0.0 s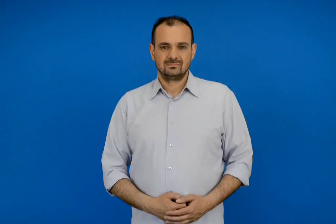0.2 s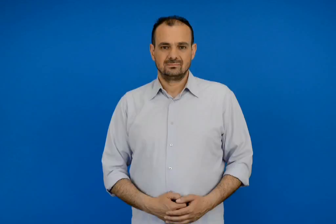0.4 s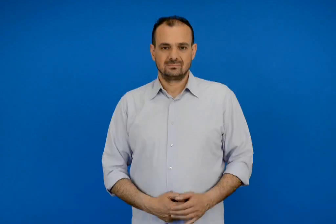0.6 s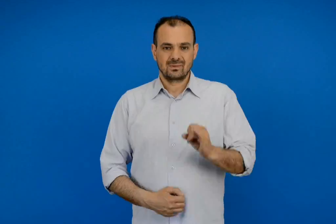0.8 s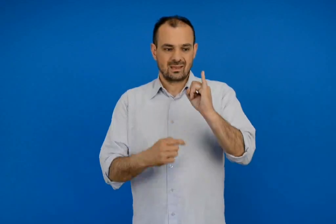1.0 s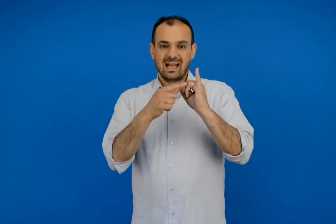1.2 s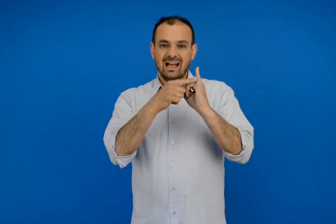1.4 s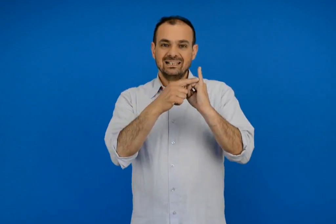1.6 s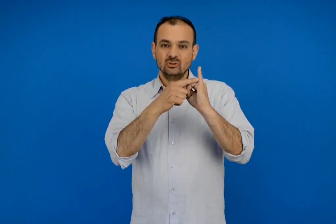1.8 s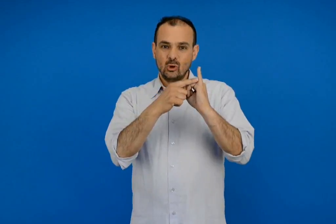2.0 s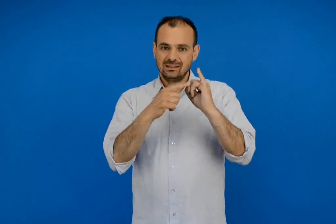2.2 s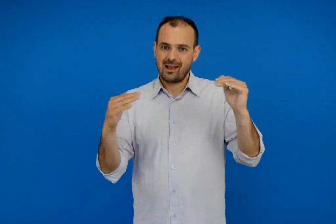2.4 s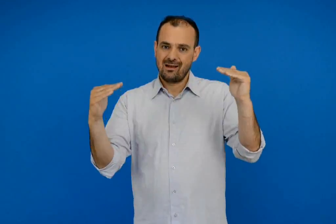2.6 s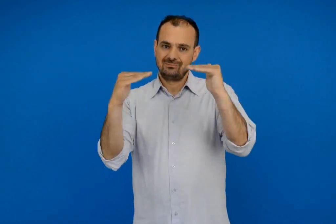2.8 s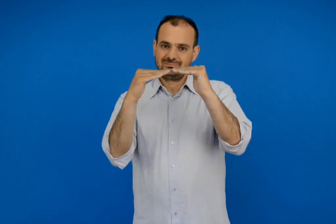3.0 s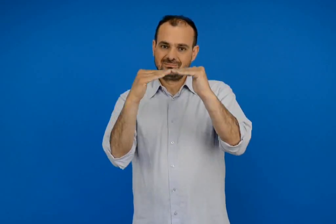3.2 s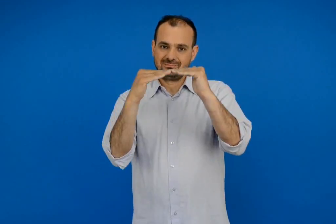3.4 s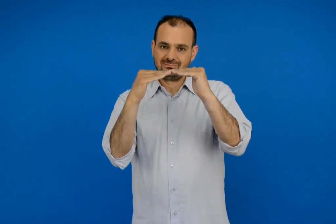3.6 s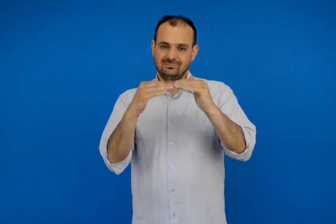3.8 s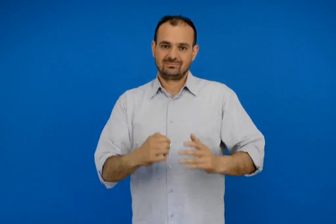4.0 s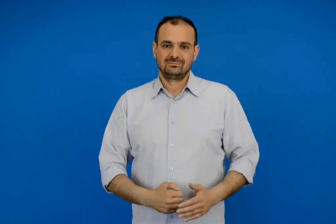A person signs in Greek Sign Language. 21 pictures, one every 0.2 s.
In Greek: ισότητα
